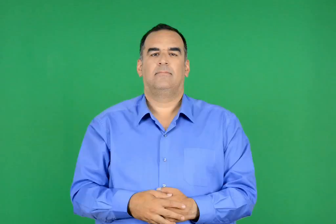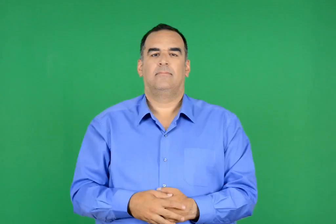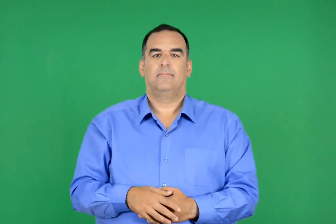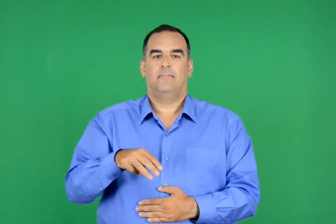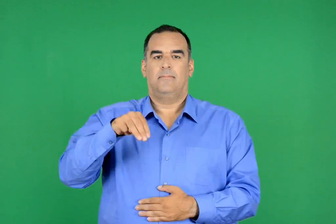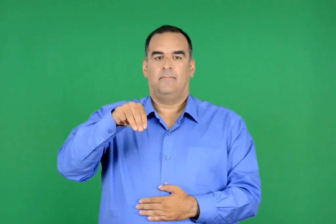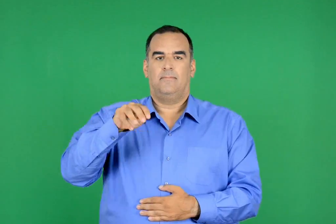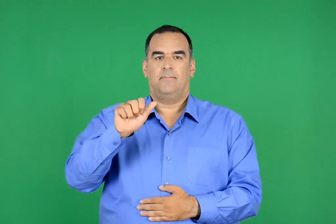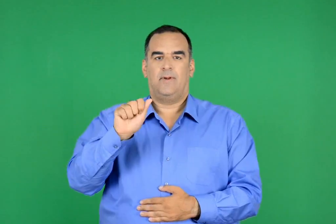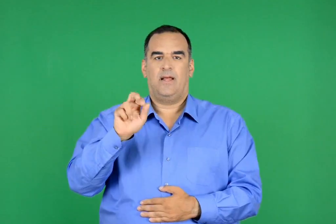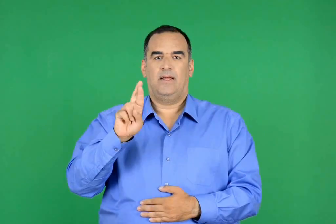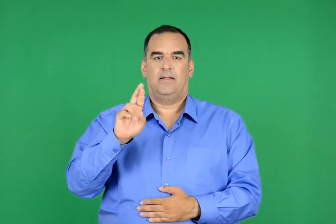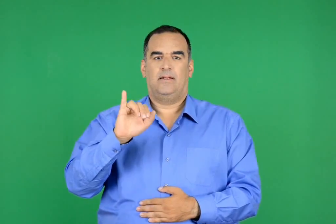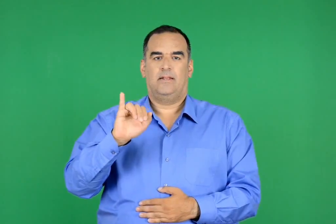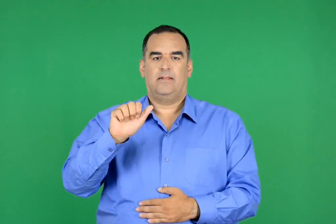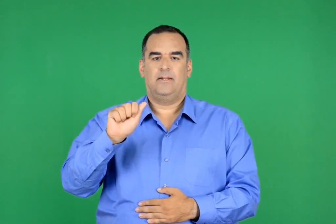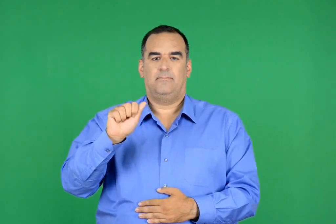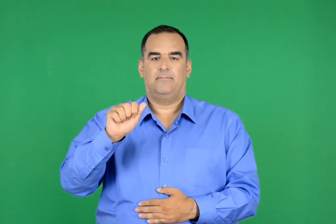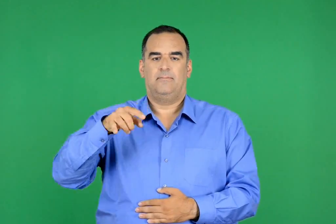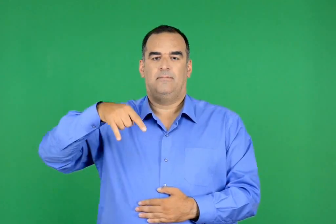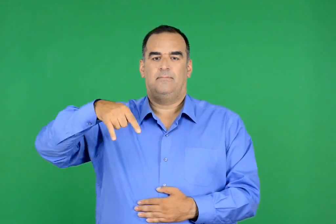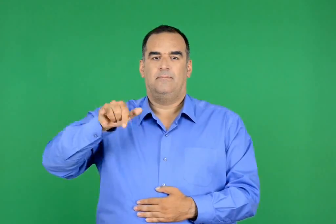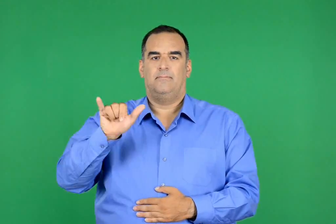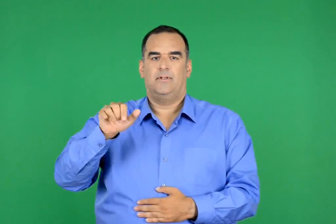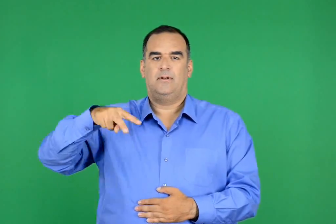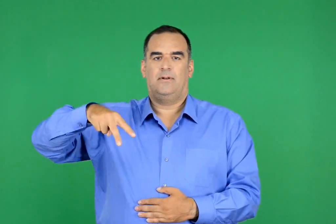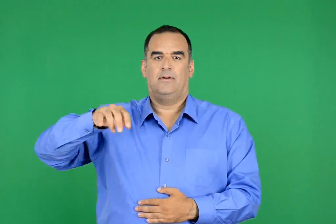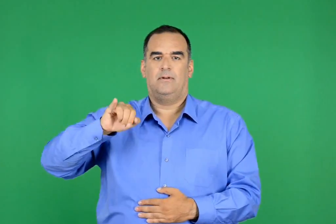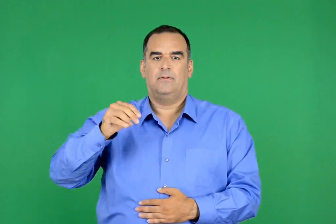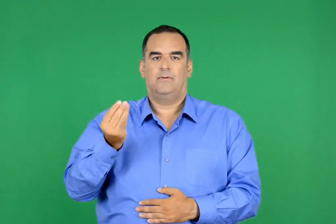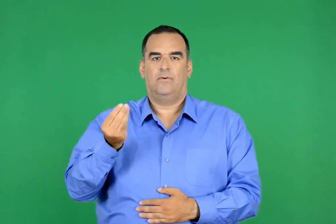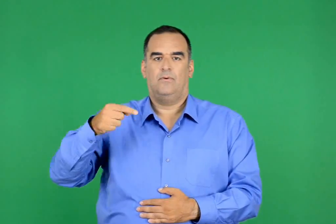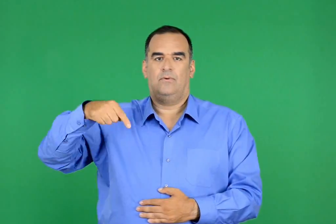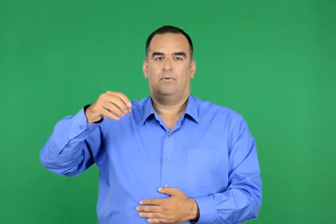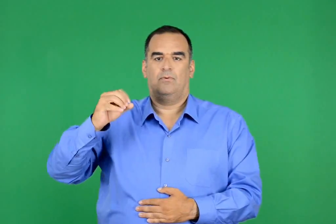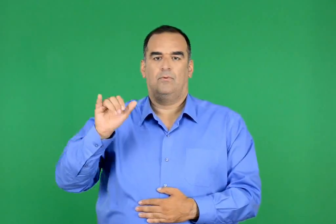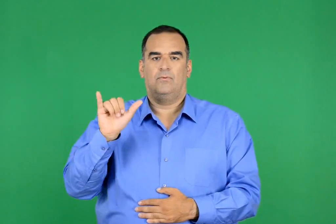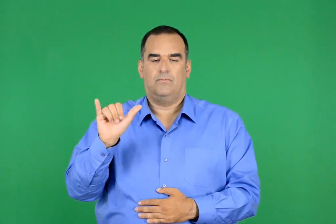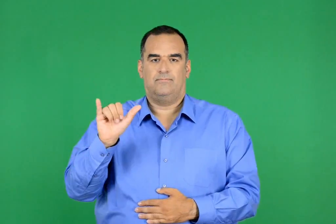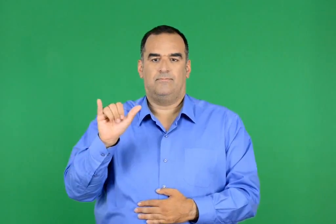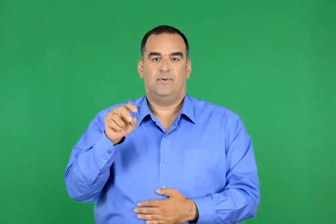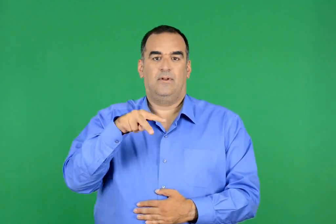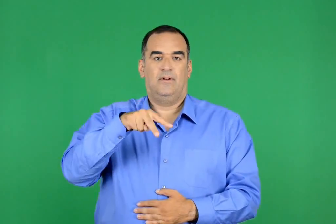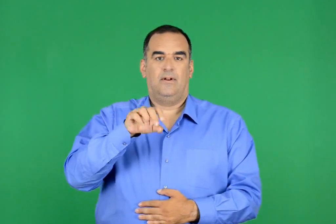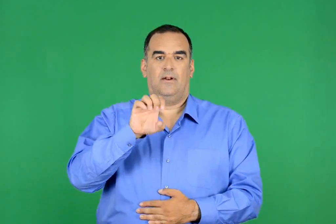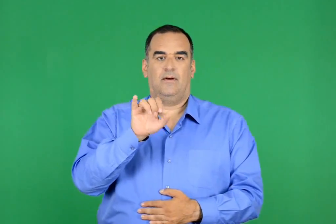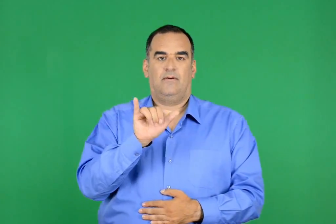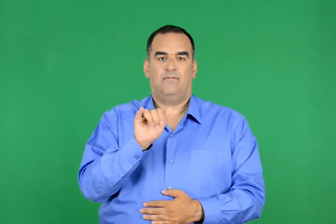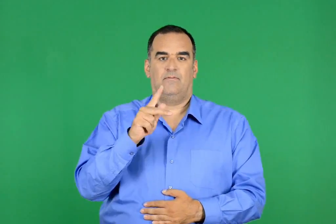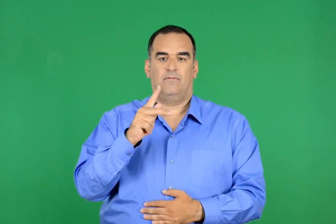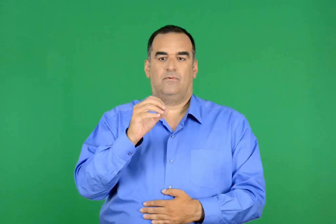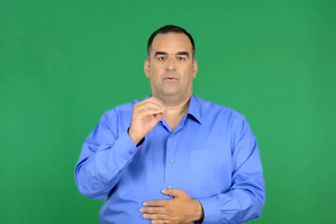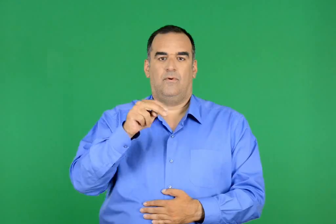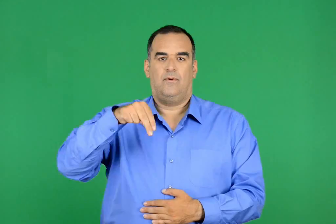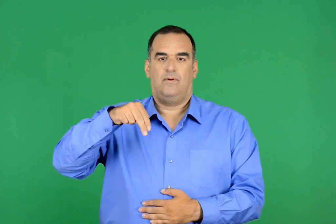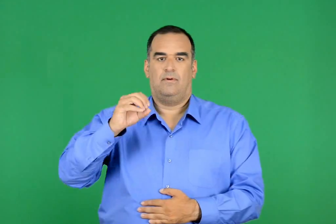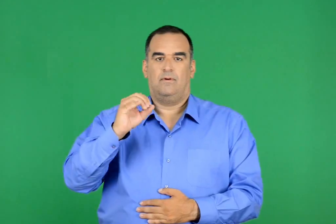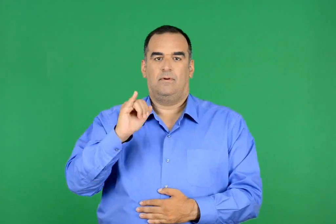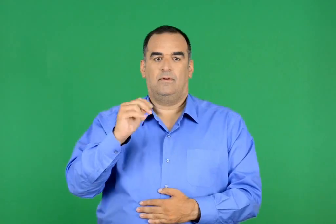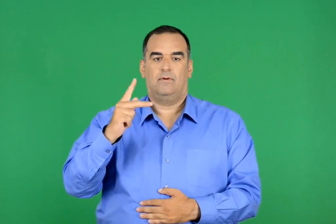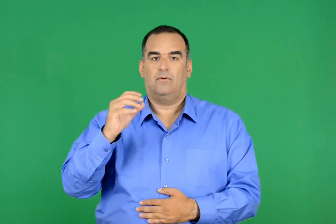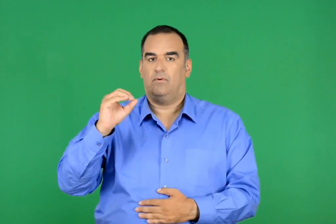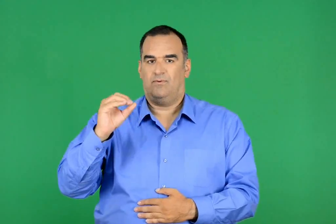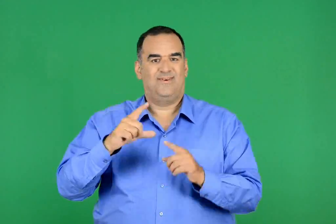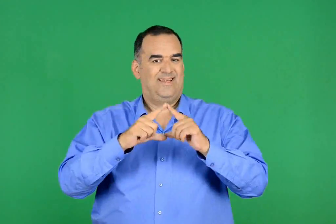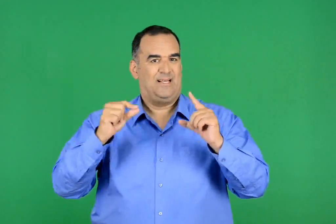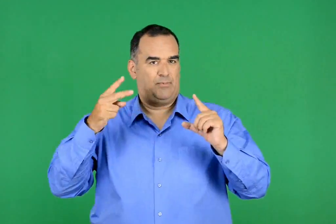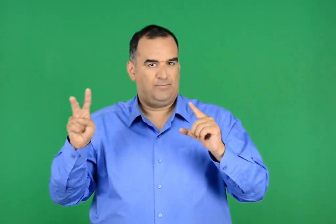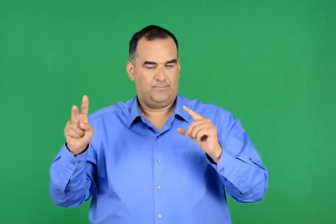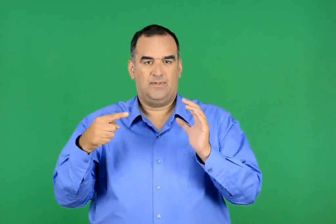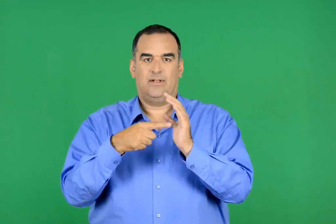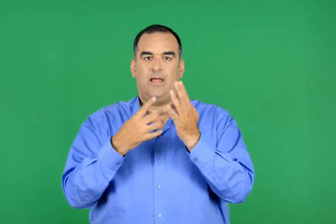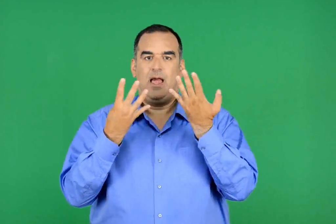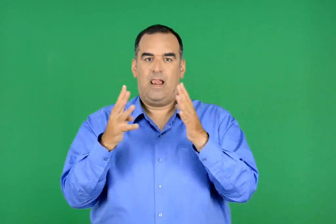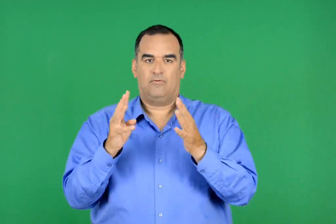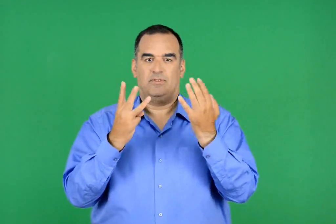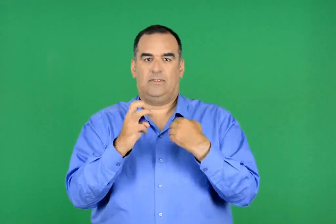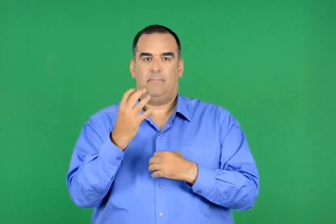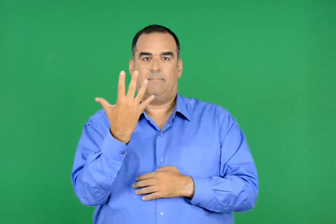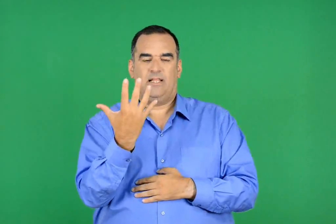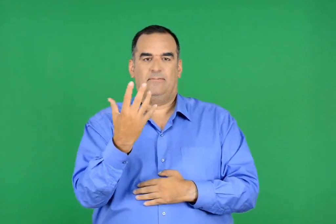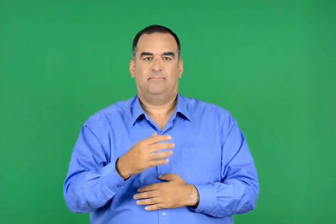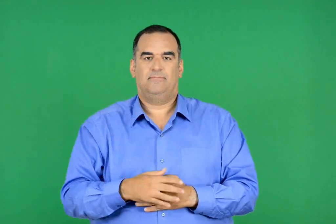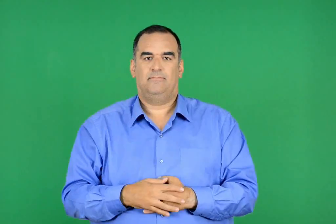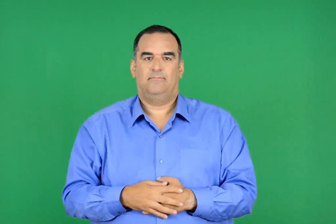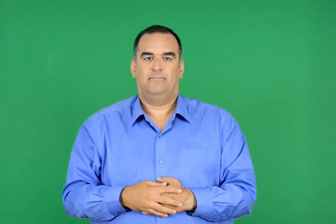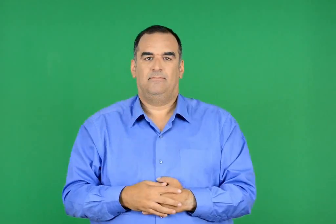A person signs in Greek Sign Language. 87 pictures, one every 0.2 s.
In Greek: μαρία πυλιώτου λευκόνοικο κύπρου 1935
